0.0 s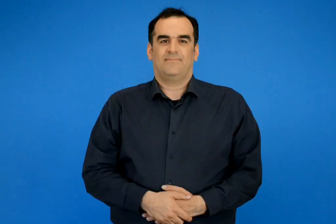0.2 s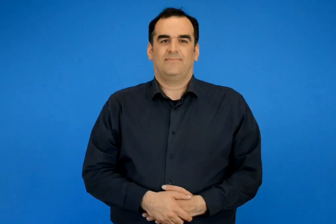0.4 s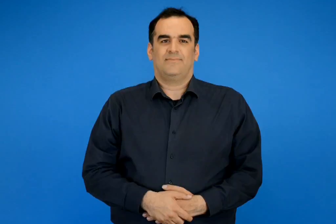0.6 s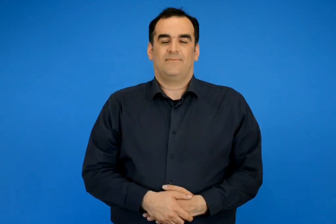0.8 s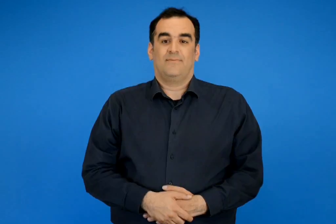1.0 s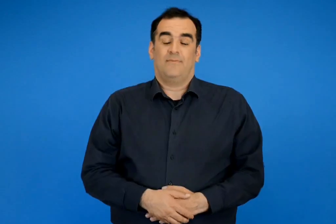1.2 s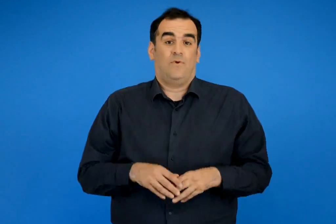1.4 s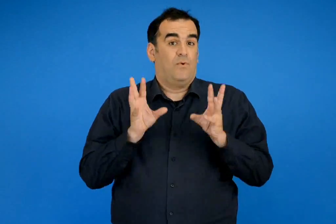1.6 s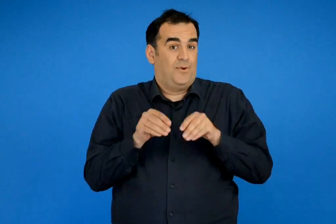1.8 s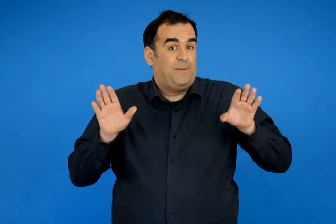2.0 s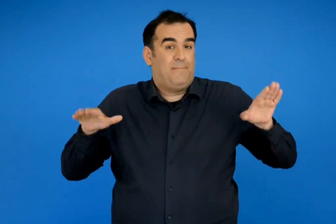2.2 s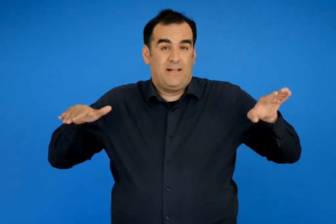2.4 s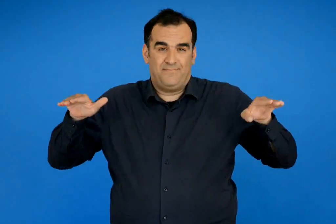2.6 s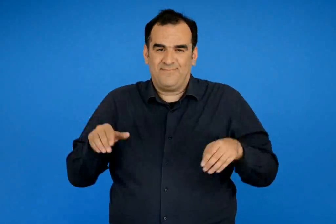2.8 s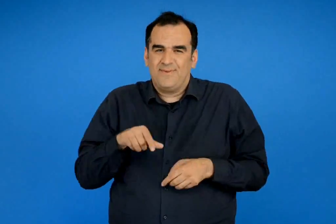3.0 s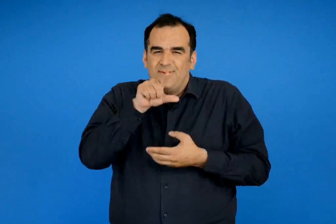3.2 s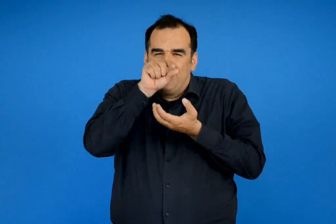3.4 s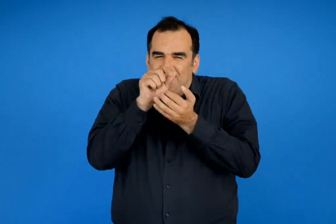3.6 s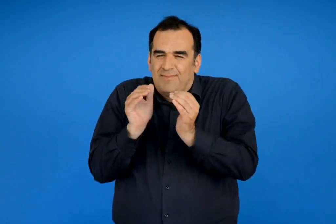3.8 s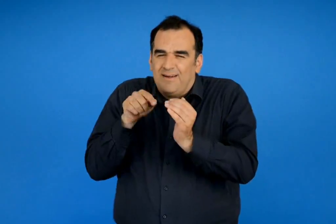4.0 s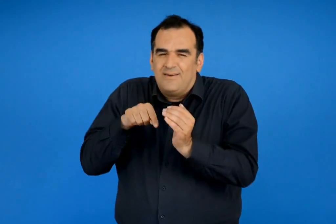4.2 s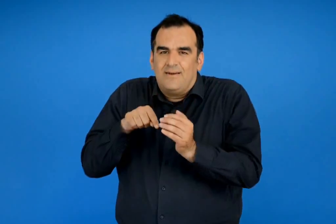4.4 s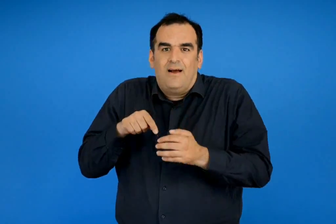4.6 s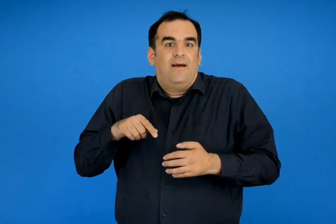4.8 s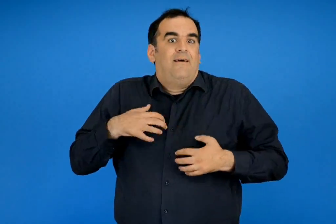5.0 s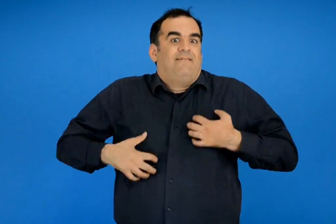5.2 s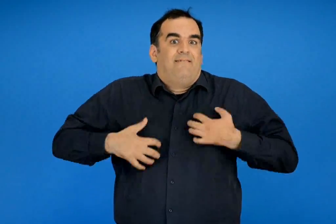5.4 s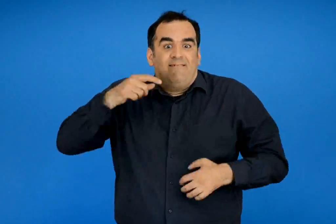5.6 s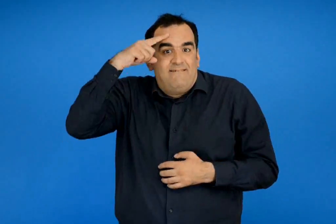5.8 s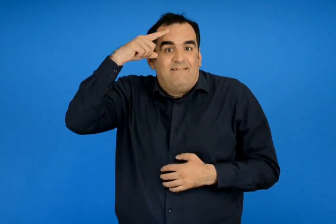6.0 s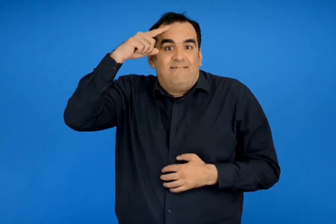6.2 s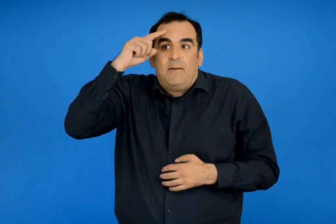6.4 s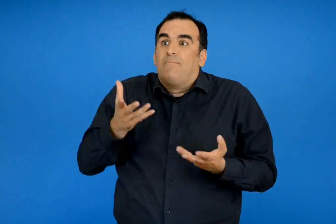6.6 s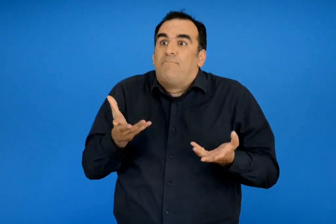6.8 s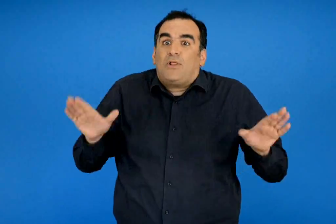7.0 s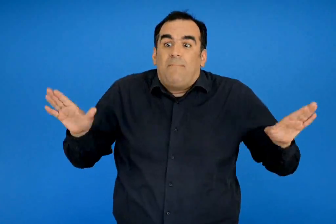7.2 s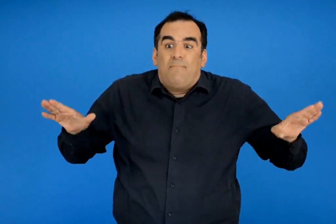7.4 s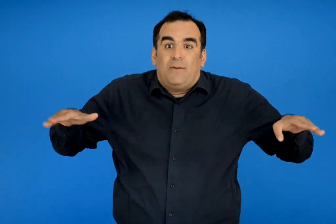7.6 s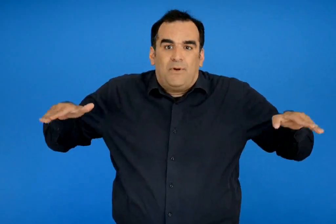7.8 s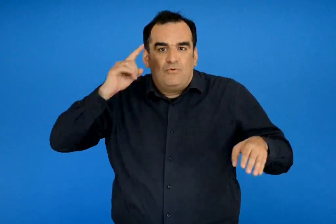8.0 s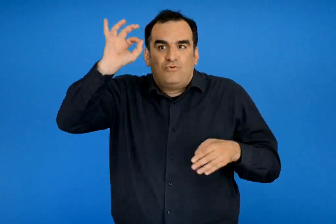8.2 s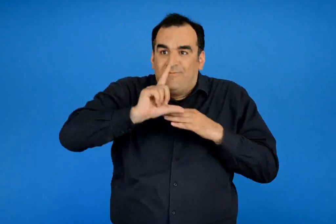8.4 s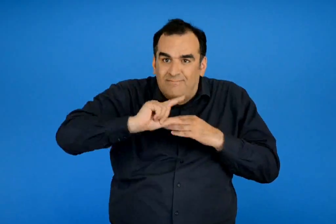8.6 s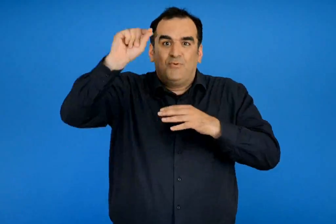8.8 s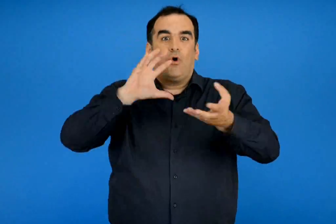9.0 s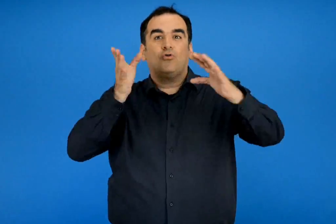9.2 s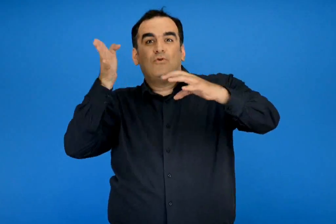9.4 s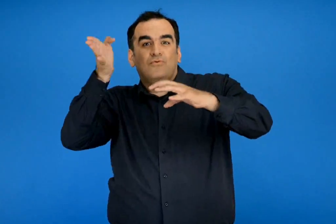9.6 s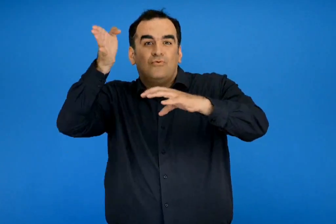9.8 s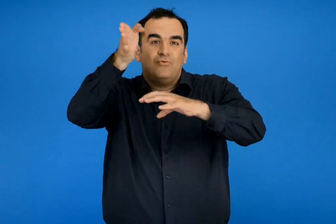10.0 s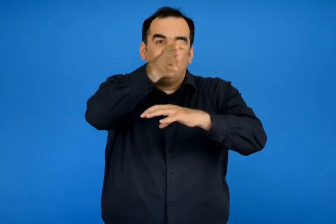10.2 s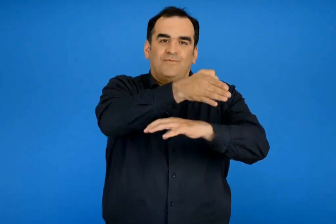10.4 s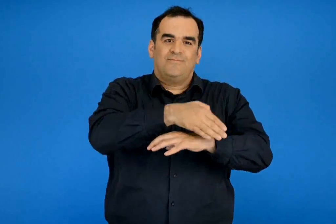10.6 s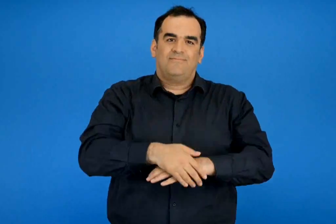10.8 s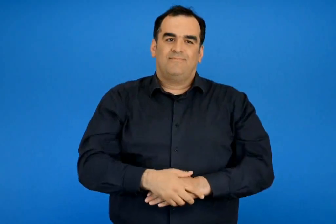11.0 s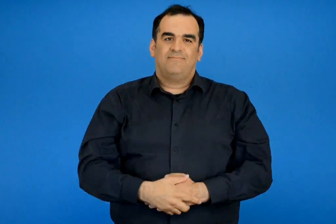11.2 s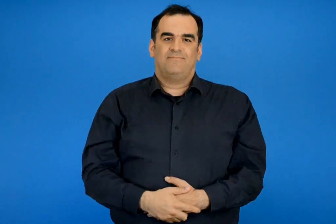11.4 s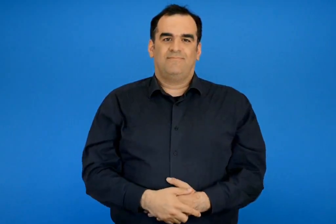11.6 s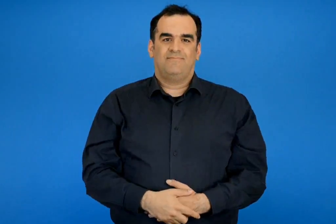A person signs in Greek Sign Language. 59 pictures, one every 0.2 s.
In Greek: όσο για το πέταγμα τα πελεκανάκια ήταν τώρα ανυπόμονα περίμεναν τη μέρα που θα έφευγαν να γνωρίσουν τον κόσμο
